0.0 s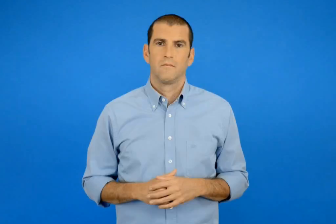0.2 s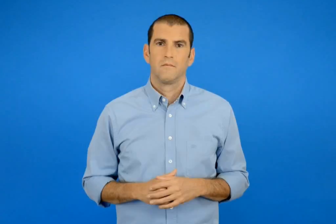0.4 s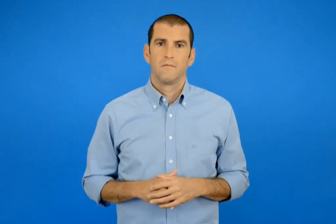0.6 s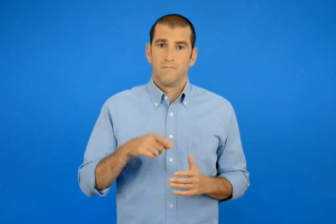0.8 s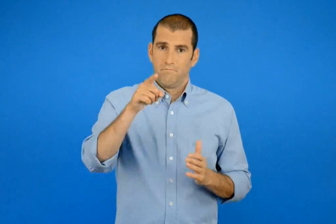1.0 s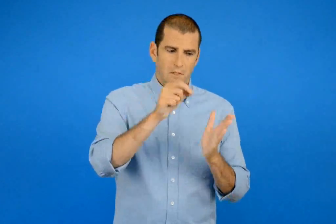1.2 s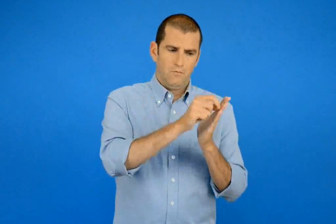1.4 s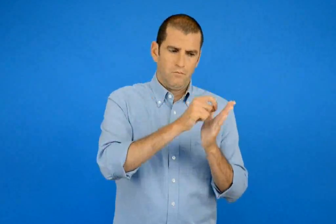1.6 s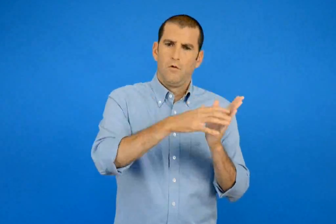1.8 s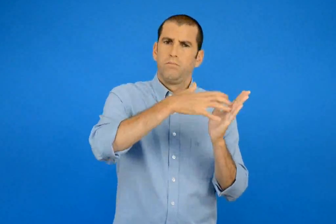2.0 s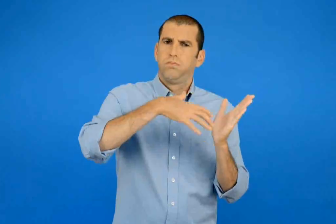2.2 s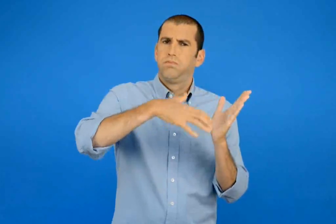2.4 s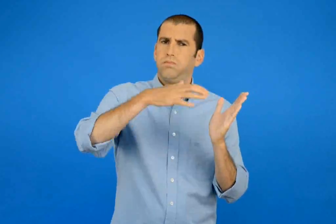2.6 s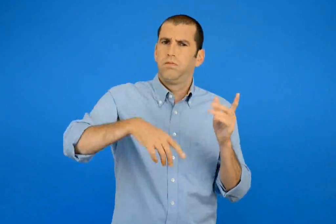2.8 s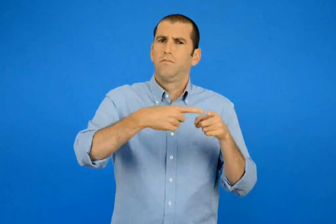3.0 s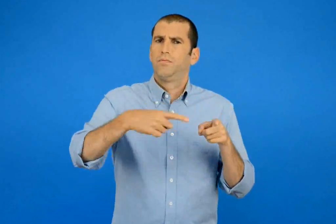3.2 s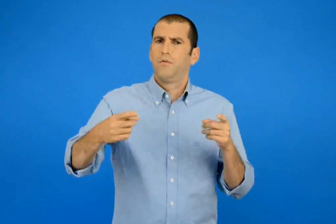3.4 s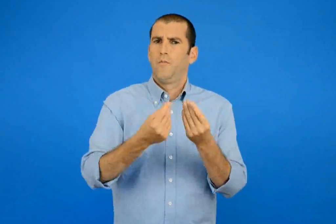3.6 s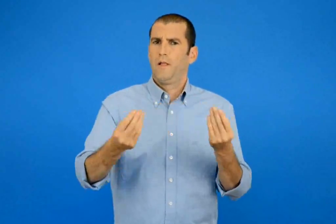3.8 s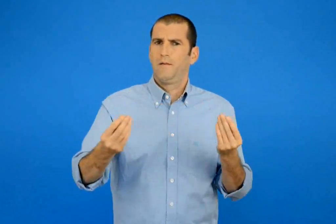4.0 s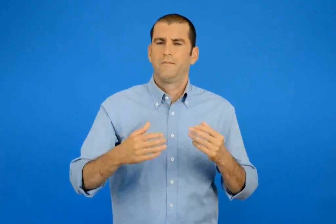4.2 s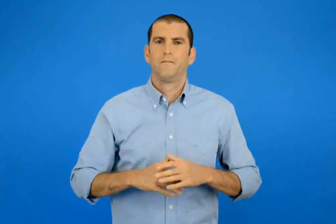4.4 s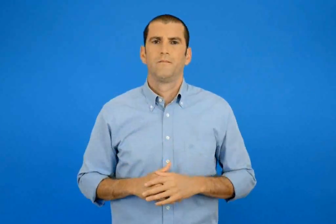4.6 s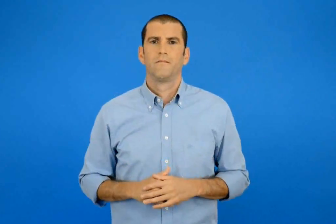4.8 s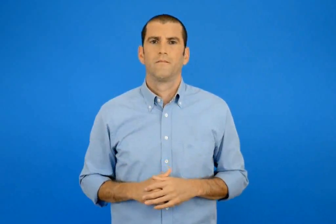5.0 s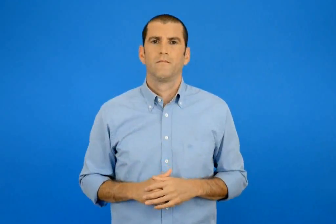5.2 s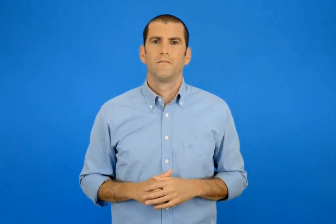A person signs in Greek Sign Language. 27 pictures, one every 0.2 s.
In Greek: να γράφεις πολλά και διαφορά κείμενα
